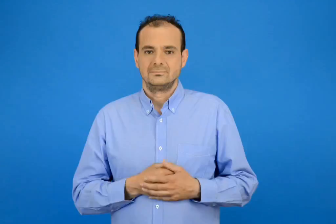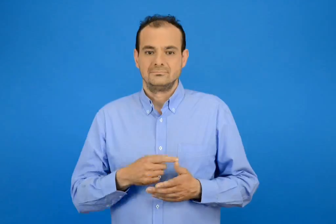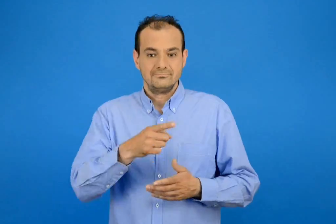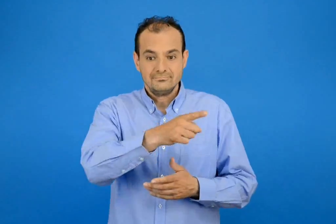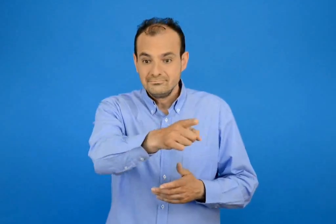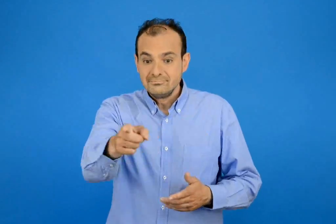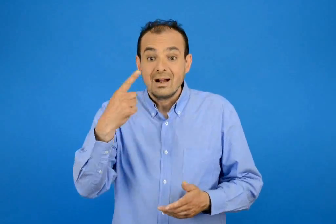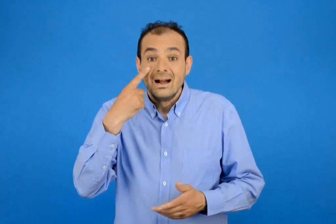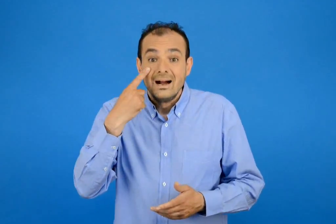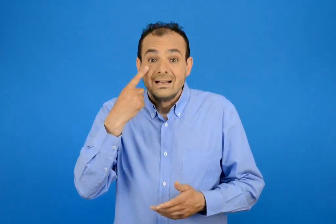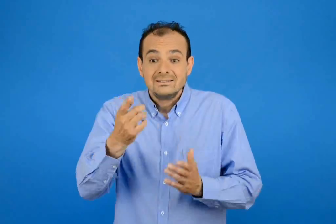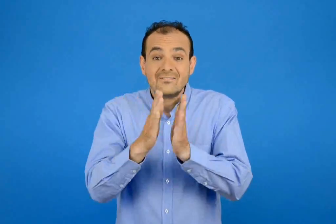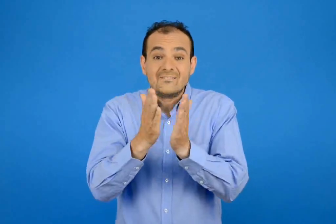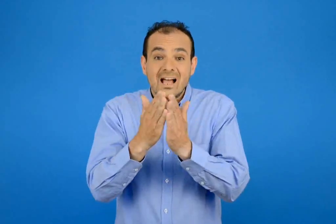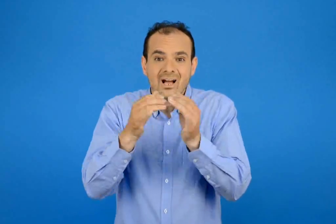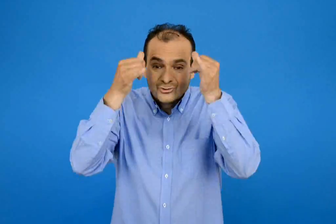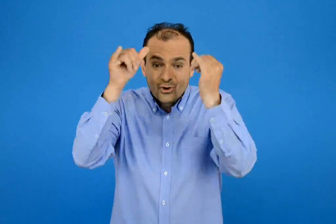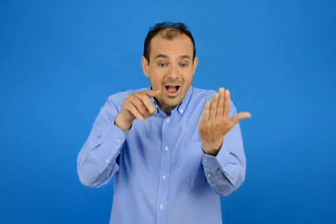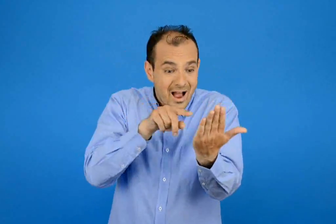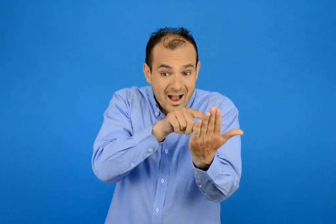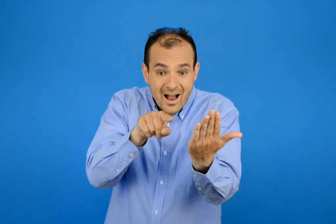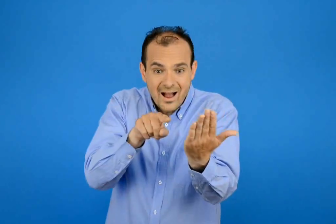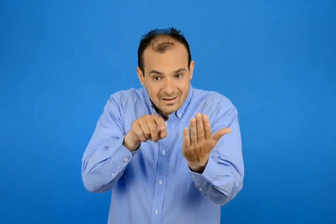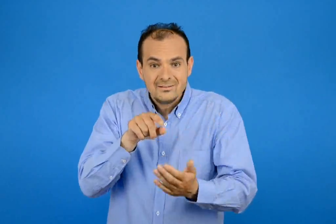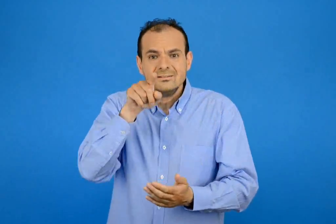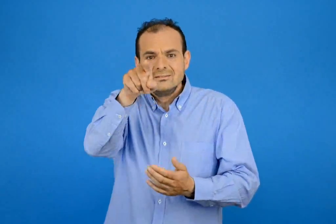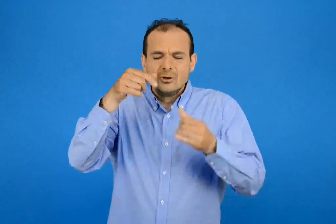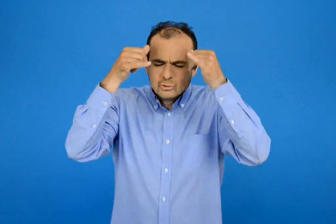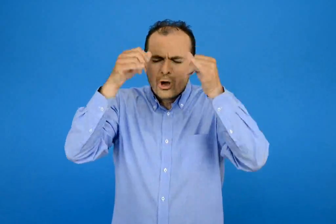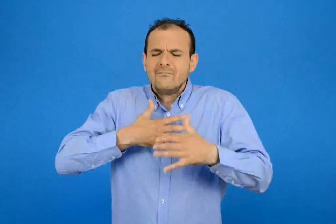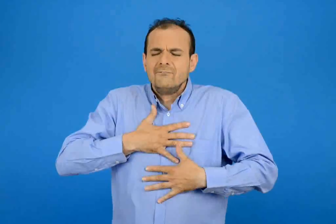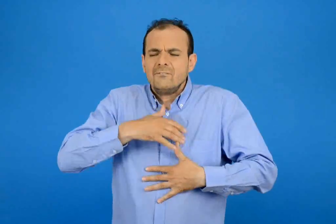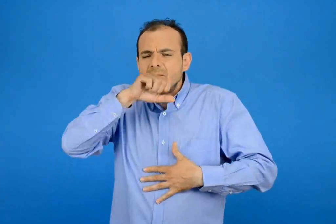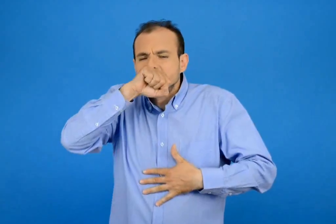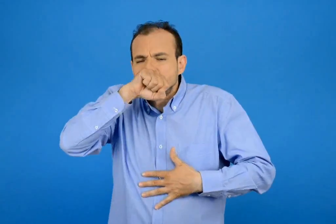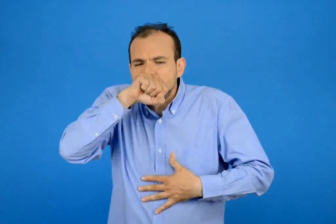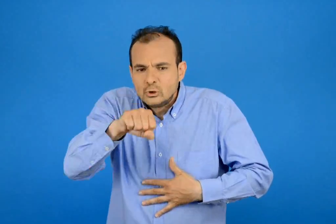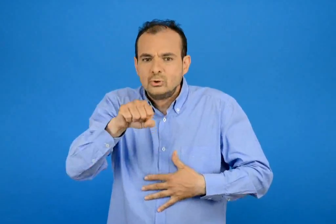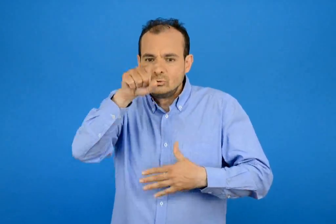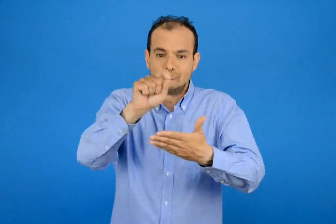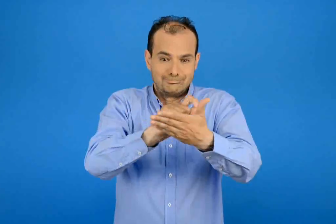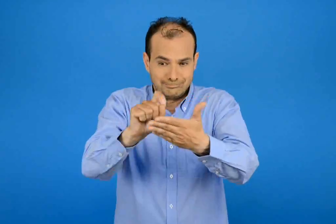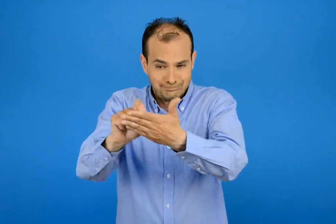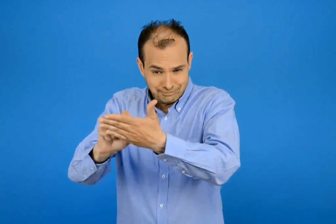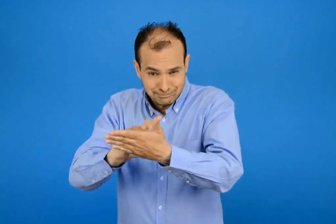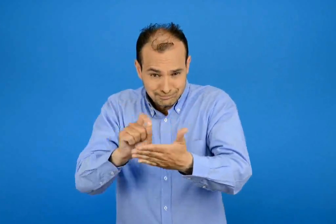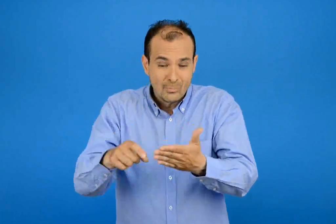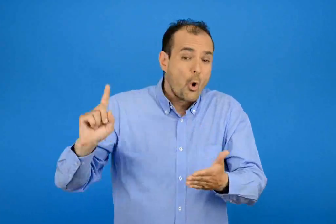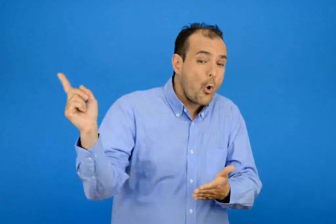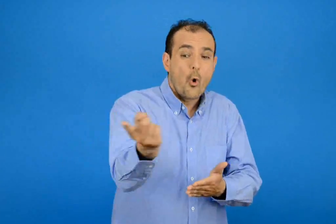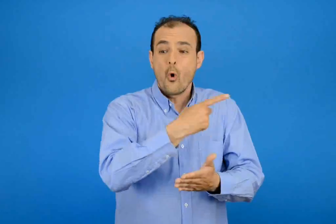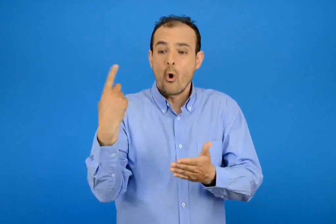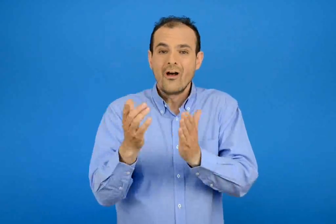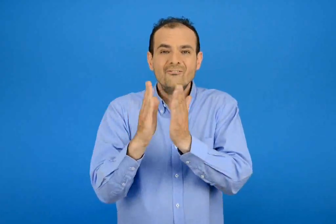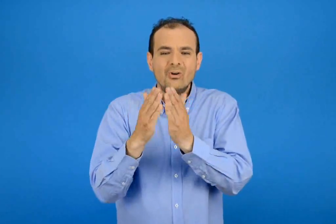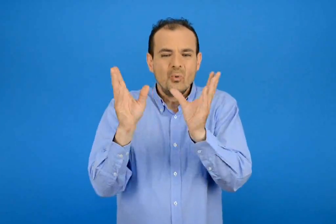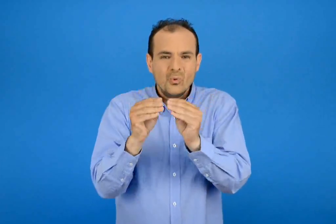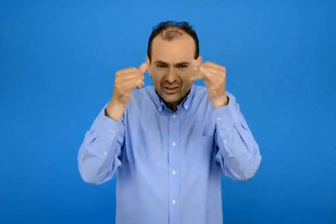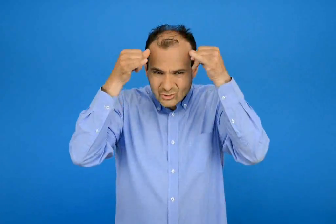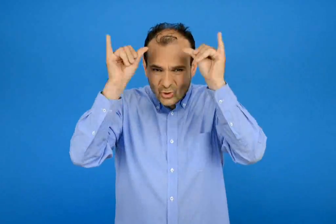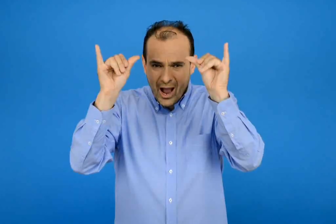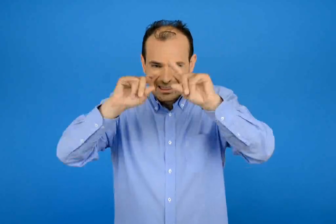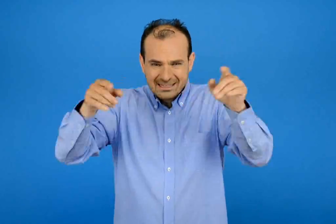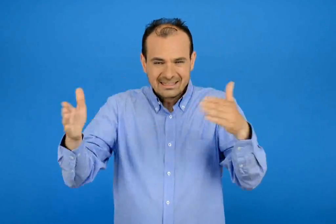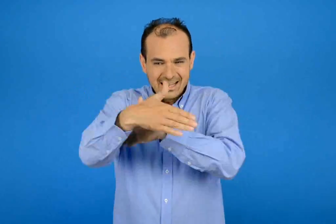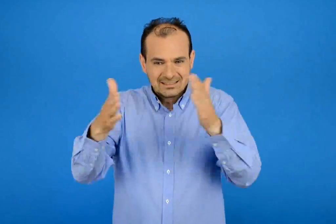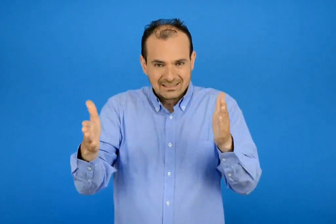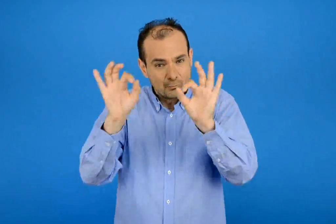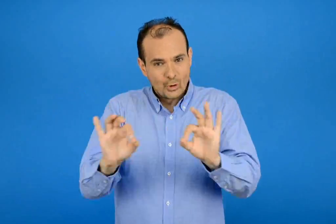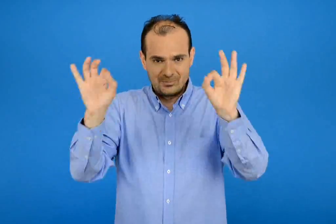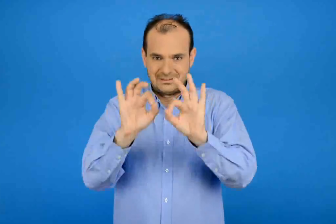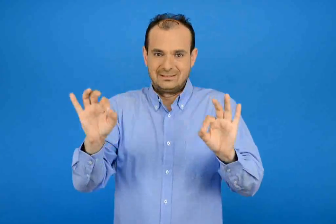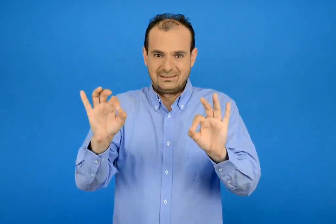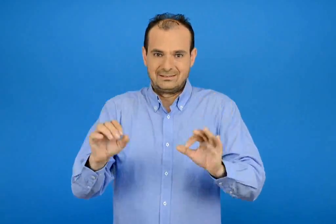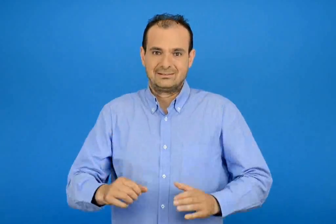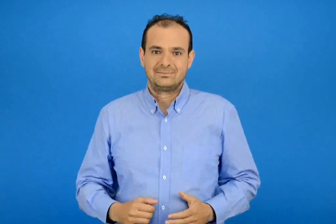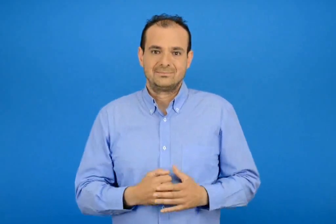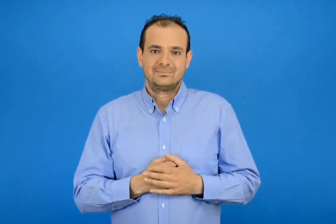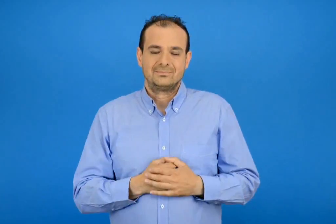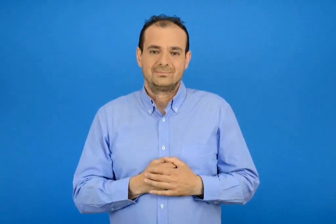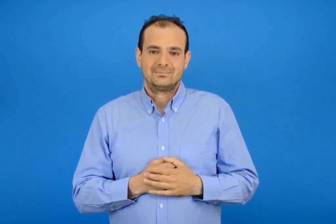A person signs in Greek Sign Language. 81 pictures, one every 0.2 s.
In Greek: κοιτάξτε βιβλία με ζώα γράψτε για τα αγαπημένα σας ζώα και όλοι μαζί ετοιμάστε το βιβλίο της τάξης για τα ζώα
